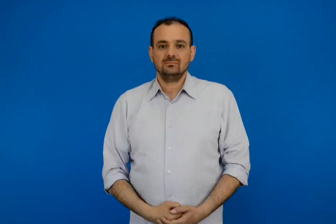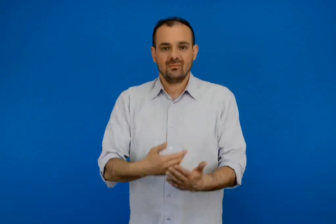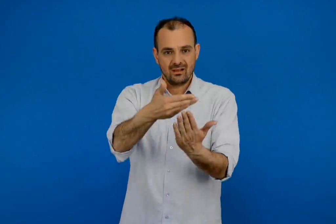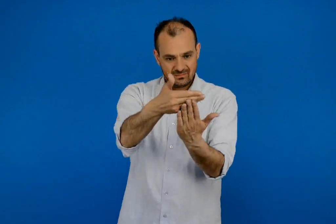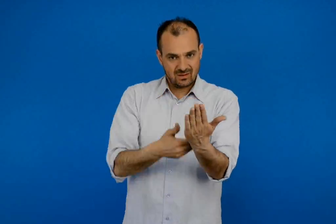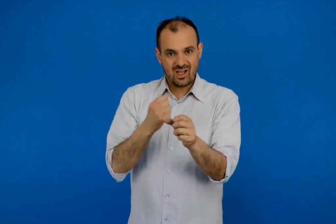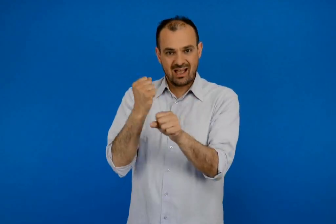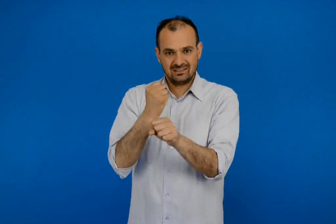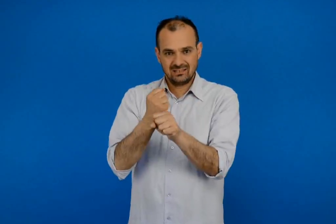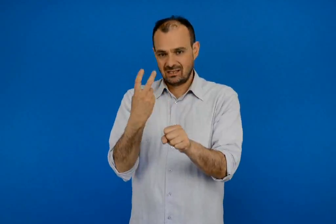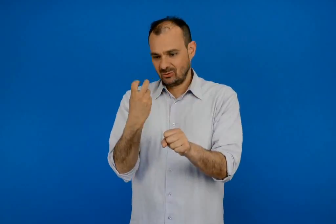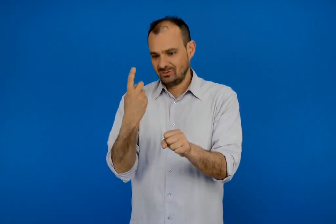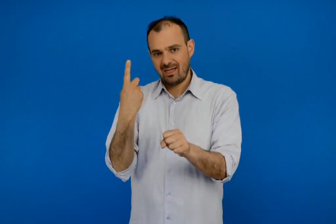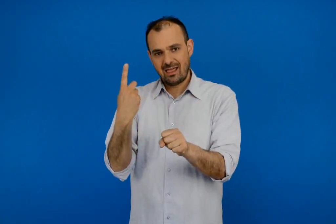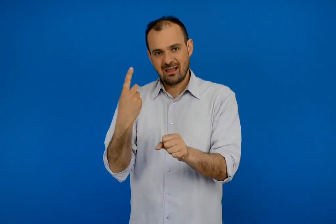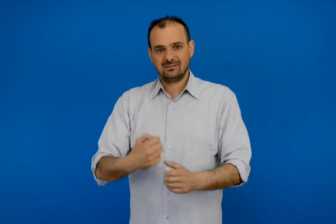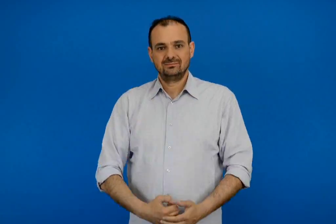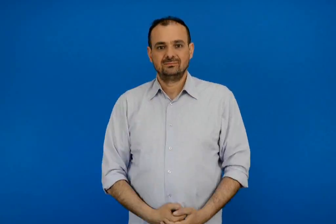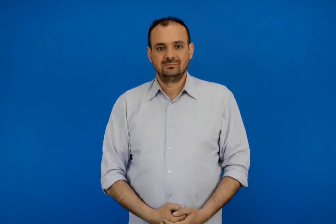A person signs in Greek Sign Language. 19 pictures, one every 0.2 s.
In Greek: φύλλο εργασίας 21
